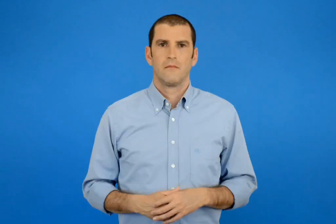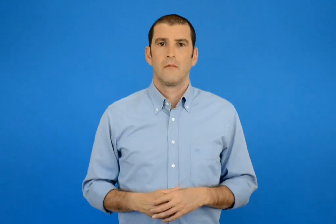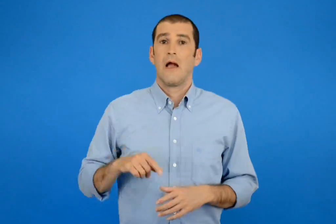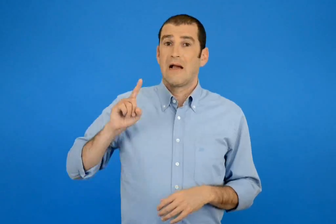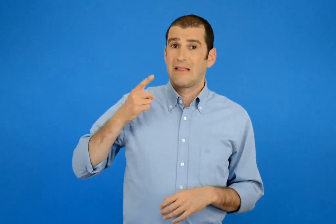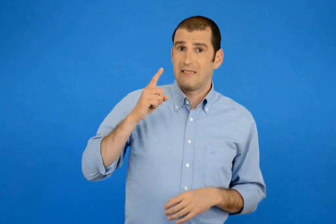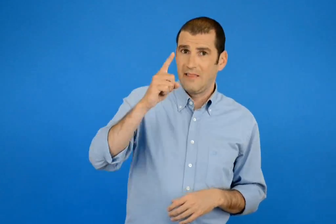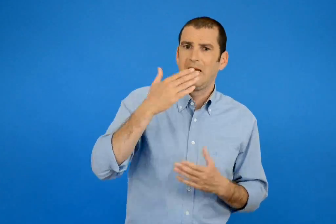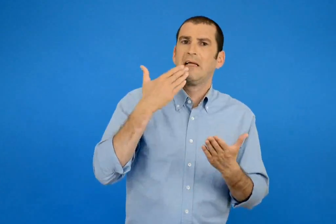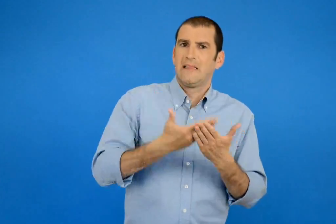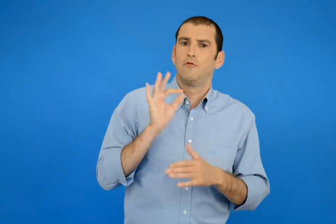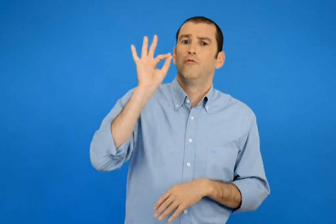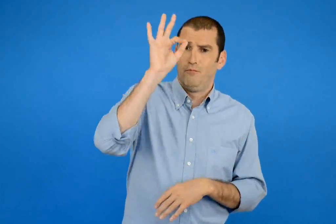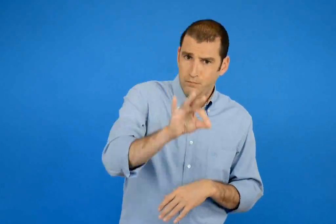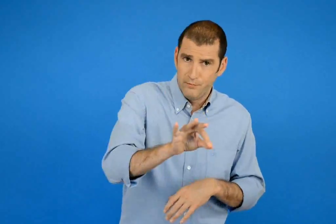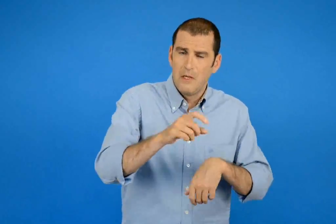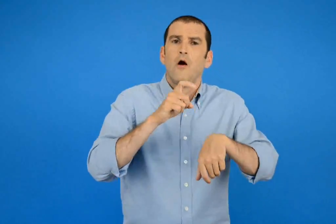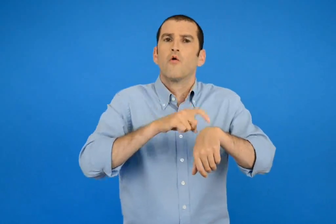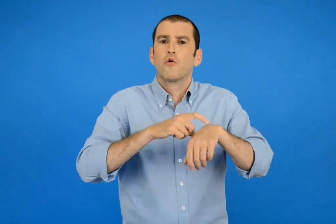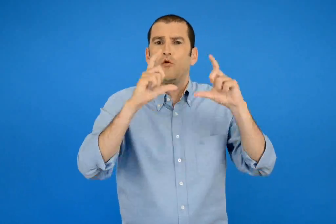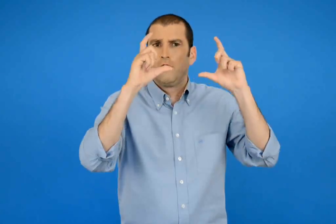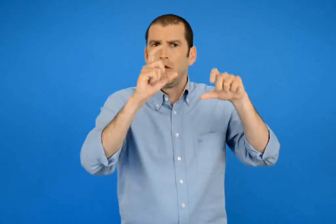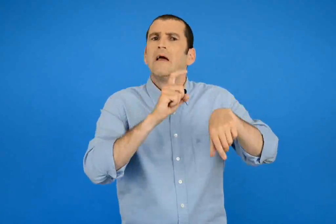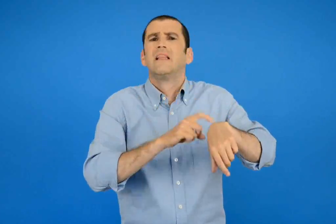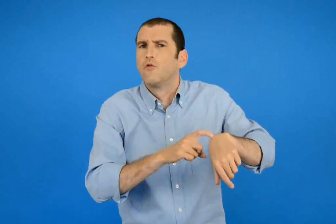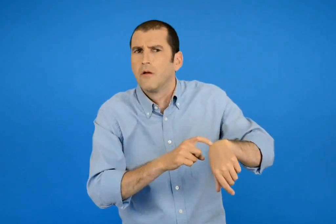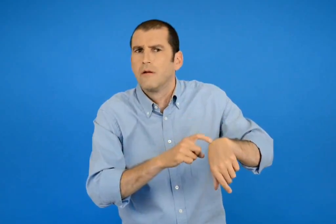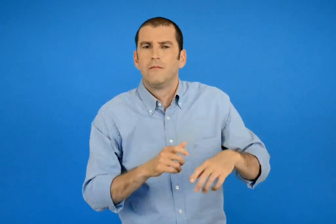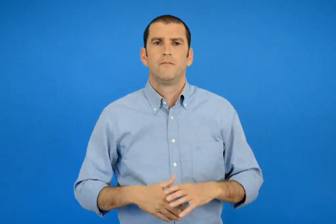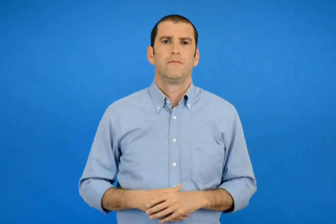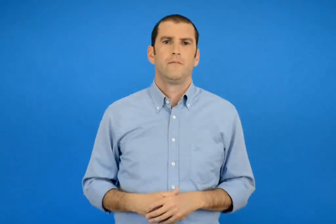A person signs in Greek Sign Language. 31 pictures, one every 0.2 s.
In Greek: τι ωρά θα δείχνει το ρολόι στο τέλος του ταξιδιού ;
